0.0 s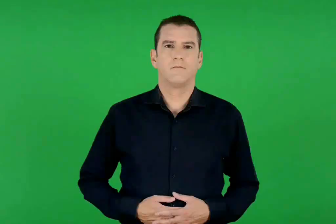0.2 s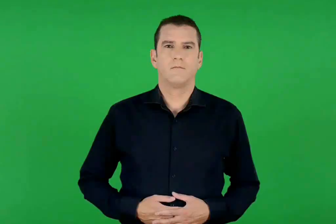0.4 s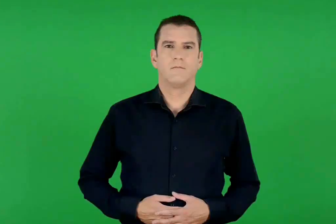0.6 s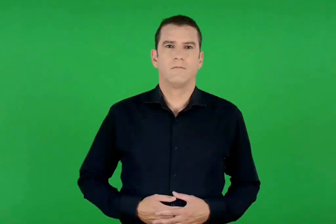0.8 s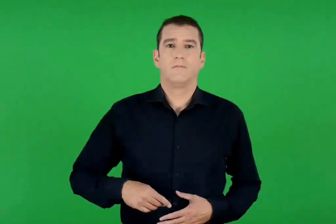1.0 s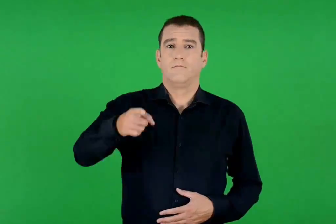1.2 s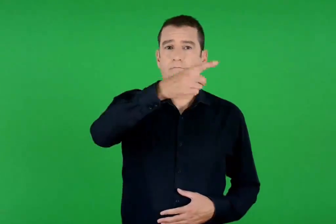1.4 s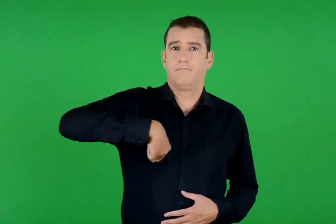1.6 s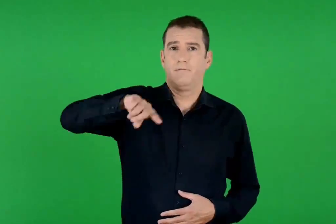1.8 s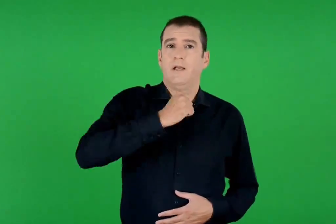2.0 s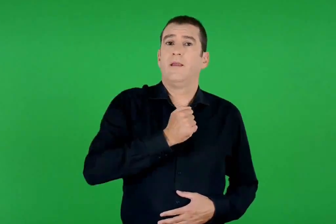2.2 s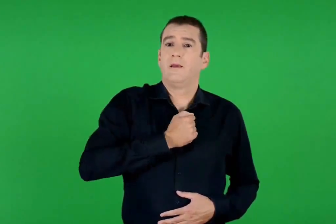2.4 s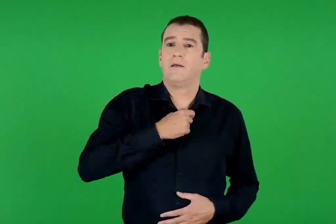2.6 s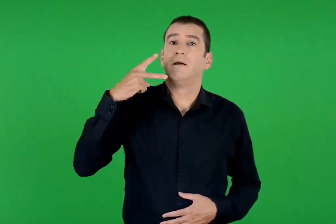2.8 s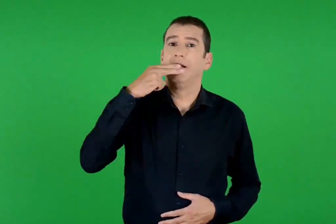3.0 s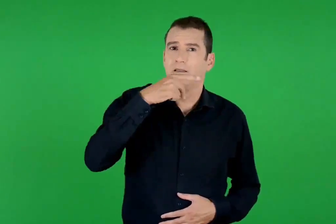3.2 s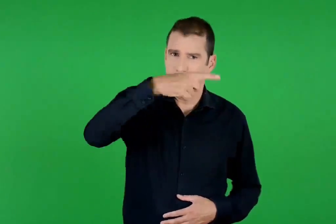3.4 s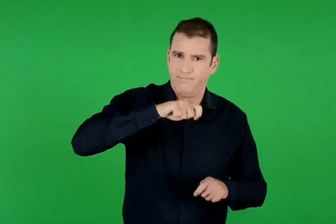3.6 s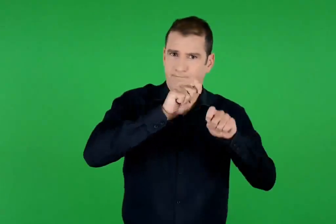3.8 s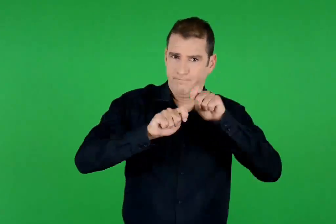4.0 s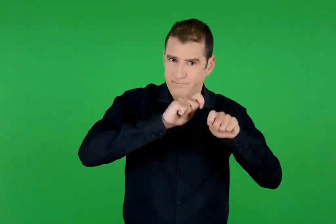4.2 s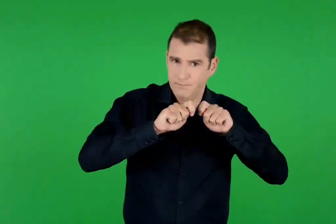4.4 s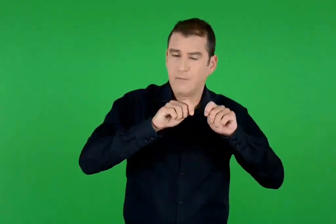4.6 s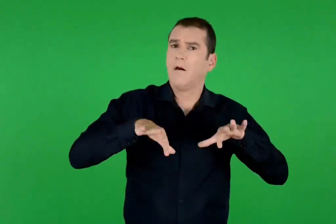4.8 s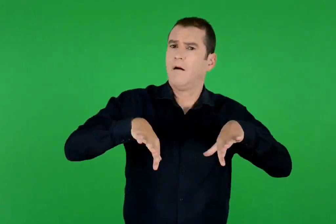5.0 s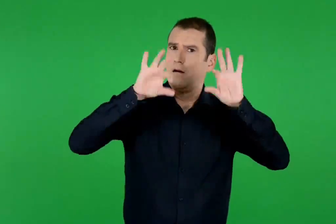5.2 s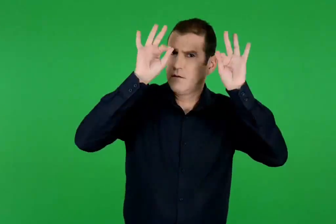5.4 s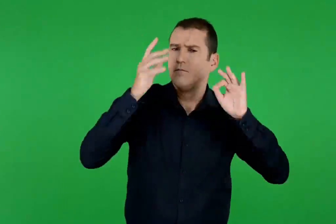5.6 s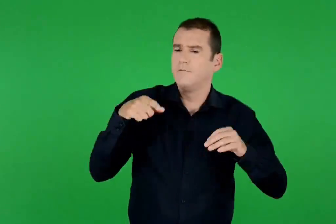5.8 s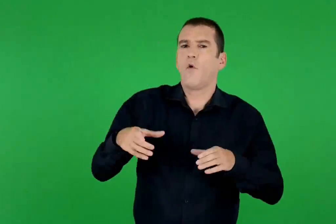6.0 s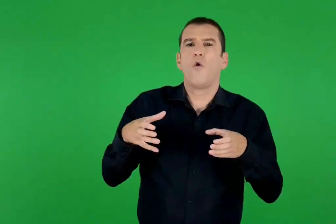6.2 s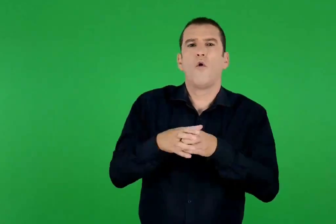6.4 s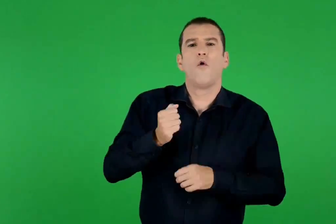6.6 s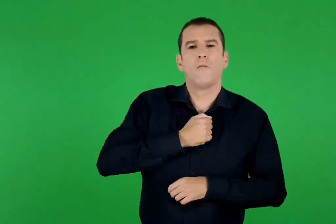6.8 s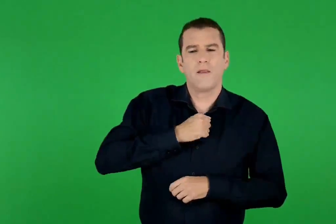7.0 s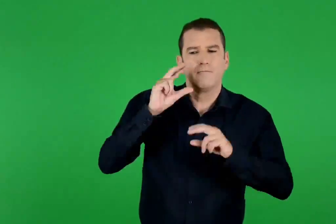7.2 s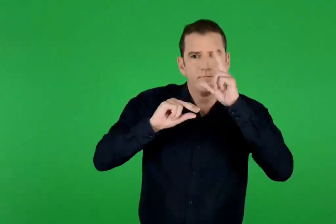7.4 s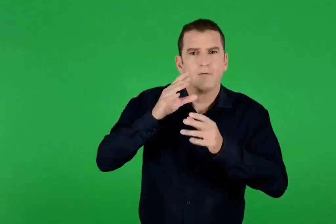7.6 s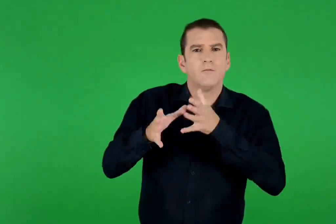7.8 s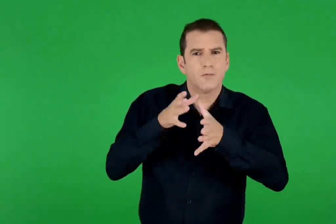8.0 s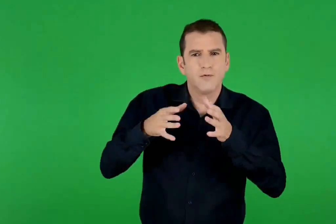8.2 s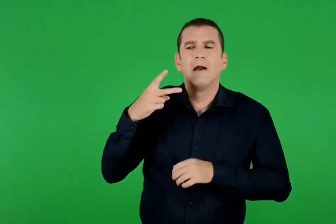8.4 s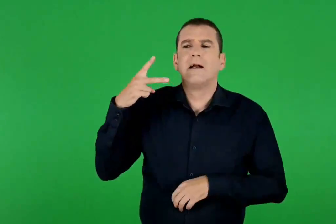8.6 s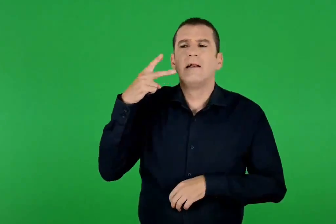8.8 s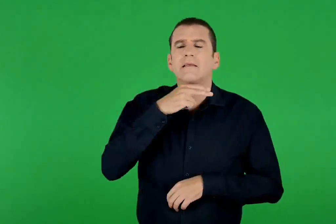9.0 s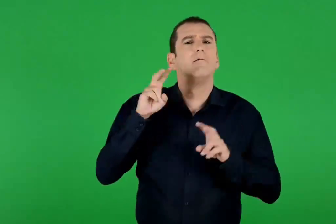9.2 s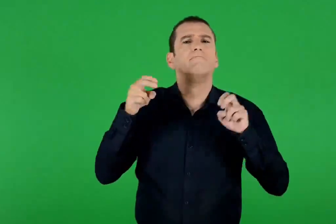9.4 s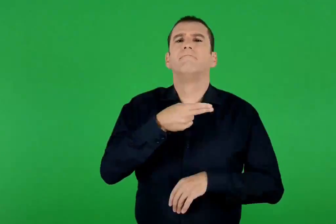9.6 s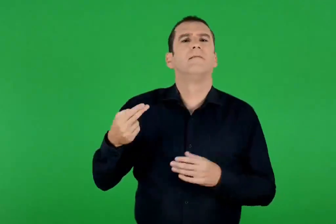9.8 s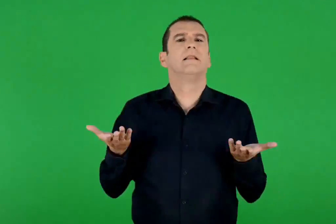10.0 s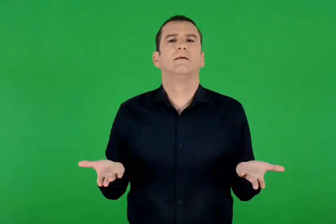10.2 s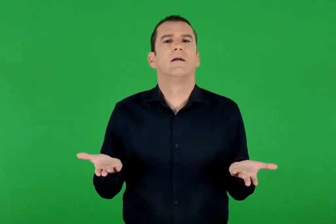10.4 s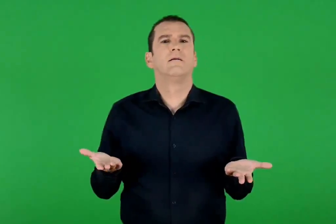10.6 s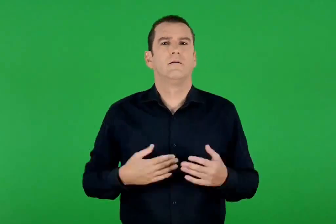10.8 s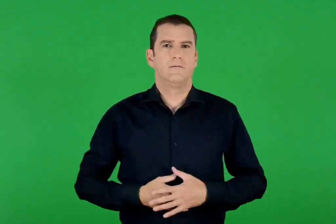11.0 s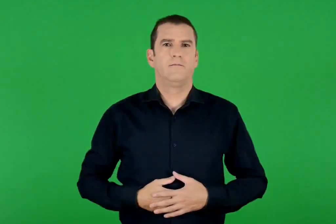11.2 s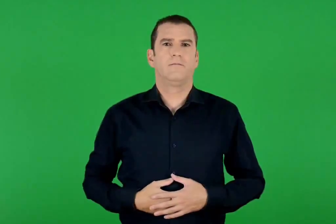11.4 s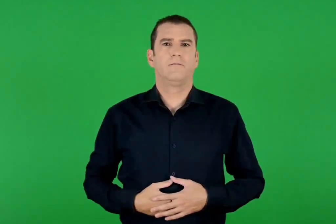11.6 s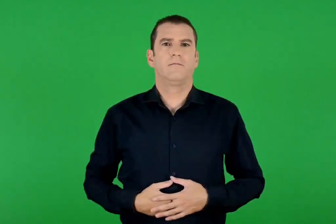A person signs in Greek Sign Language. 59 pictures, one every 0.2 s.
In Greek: φτιάχνουμε τη δική μας νηστεία. αρχικά , συζητάω με την ομάδα μου τί σημαίνει νηστεία
